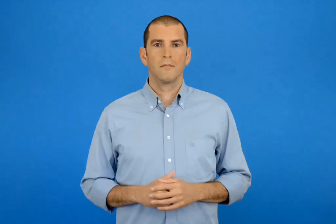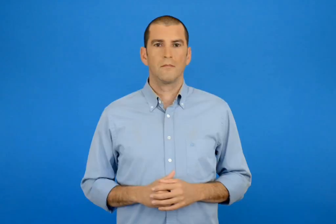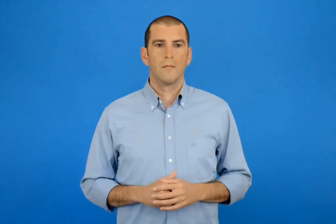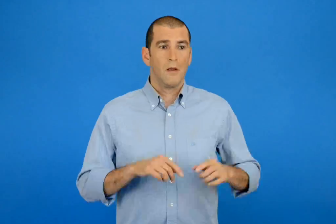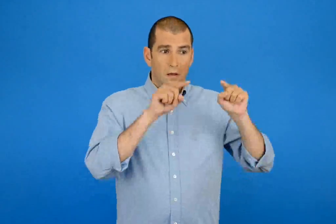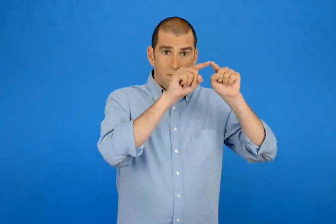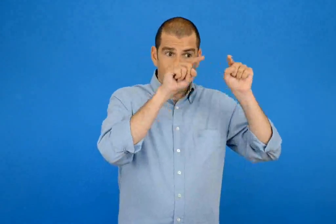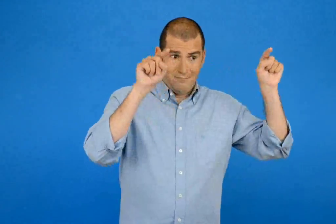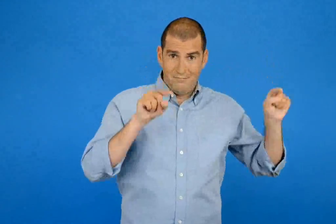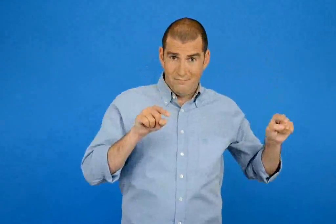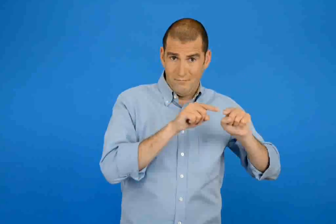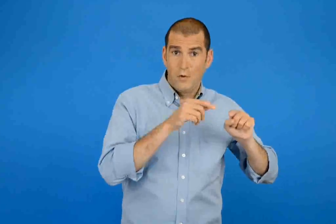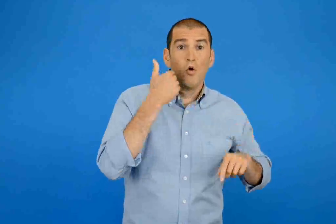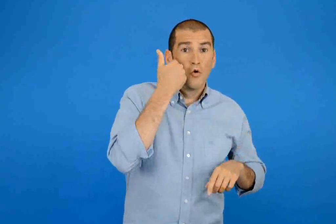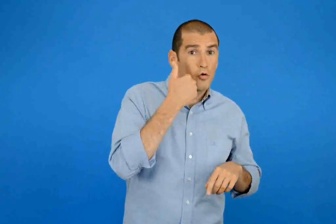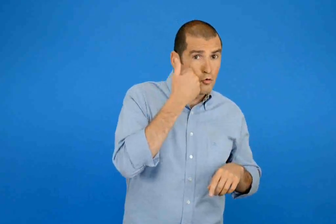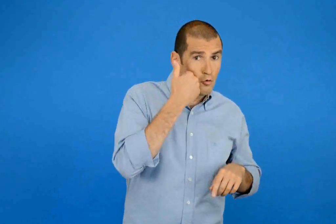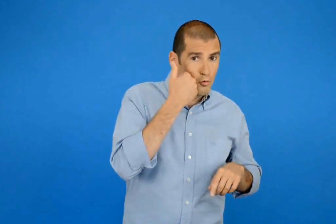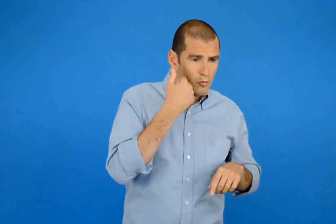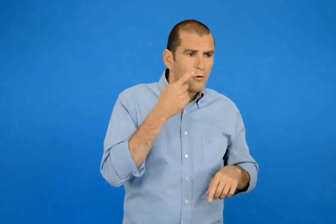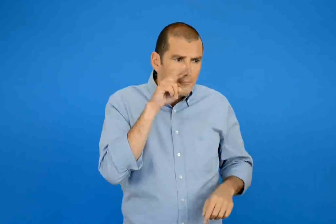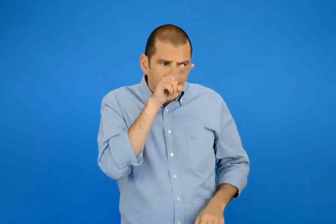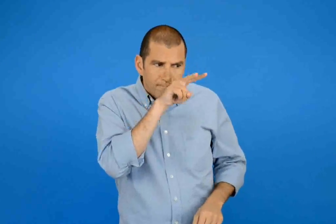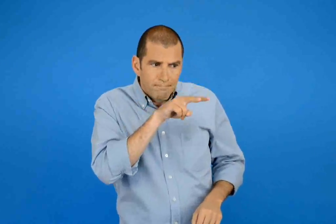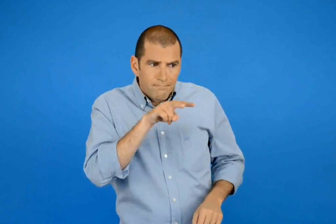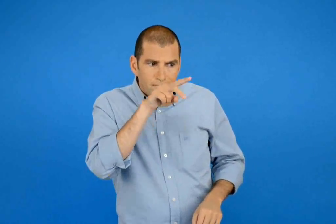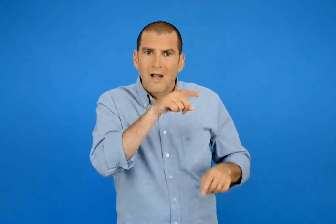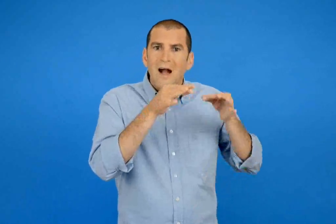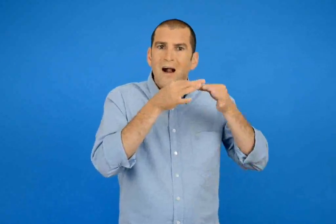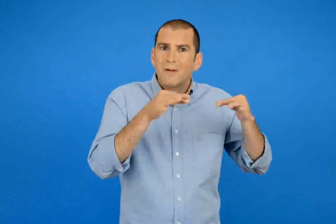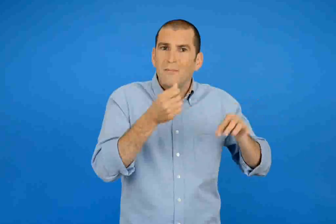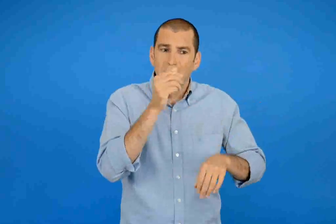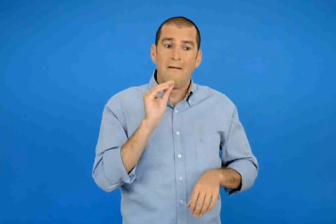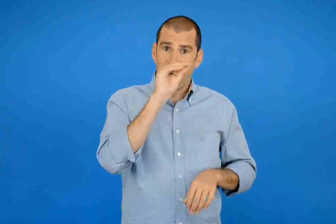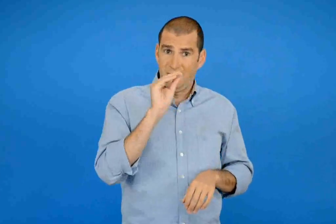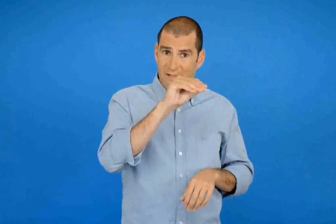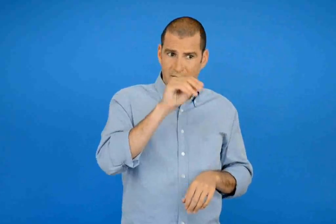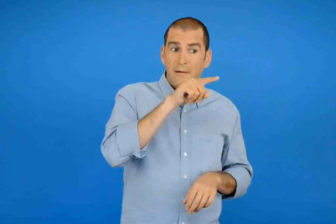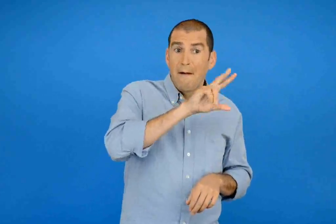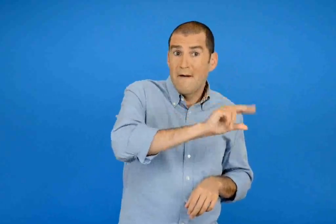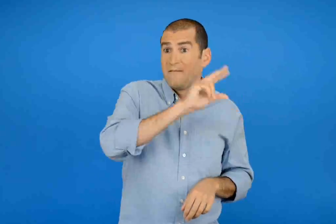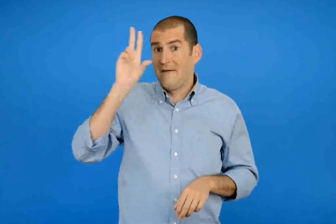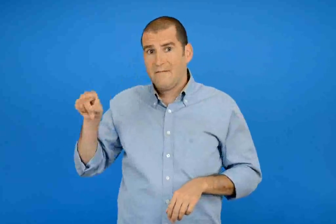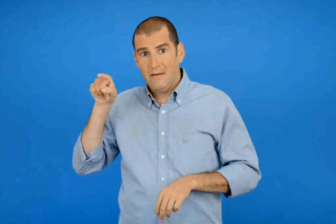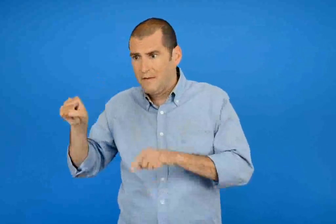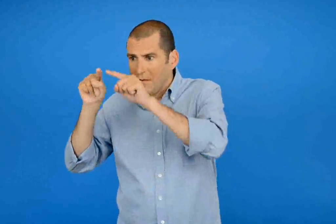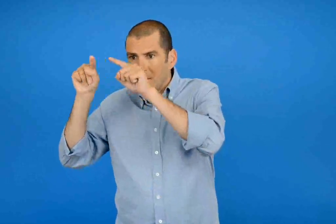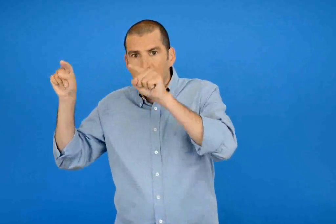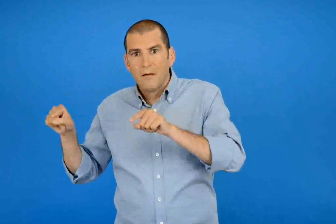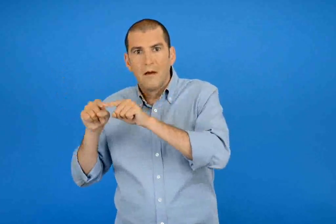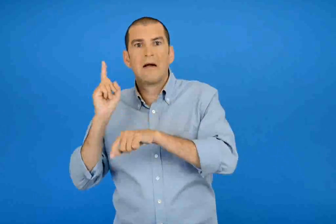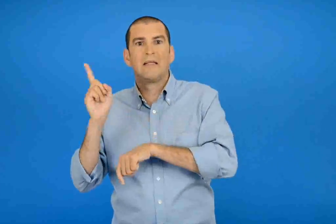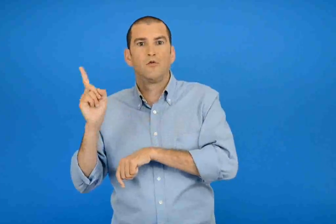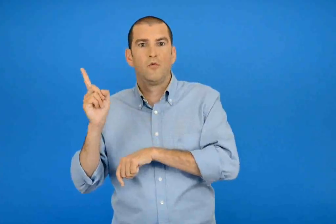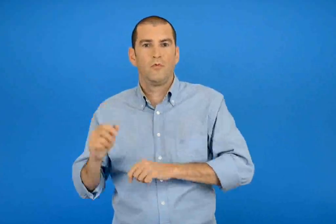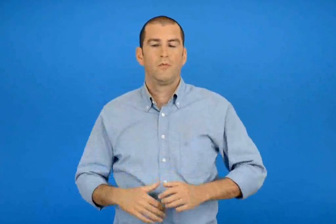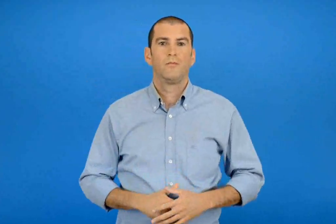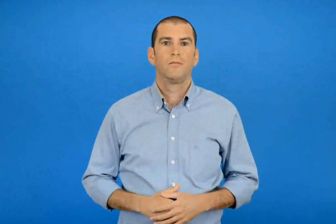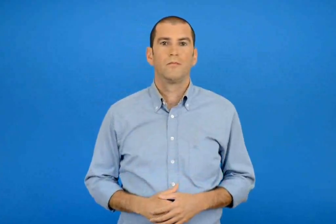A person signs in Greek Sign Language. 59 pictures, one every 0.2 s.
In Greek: παρατηρώ και συμπληρώνω στο κόκκινο πλαίσιο όσα λείπουν για να είναι τόσα χρήματα όσα στο γαλάζιο πλαίσιο
